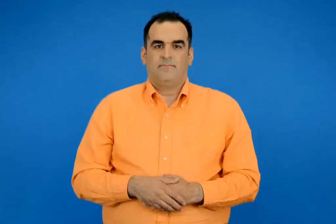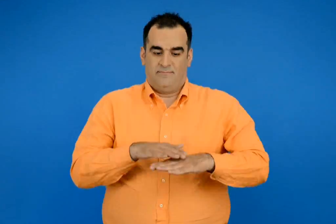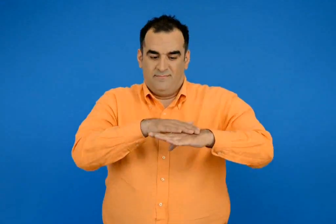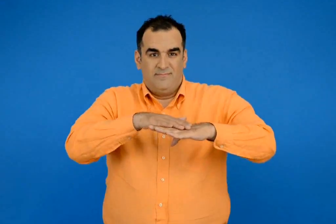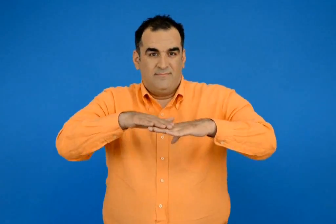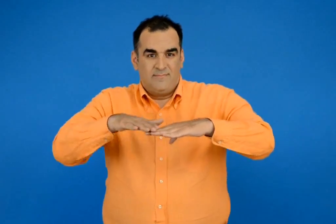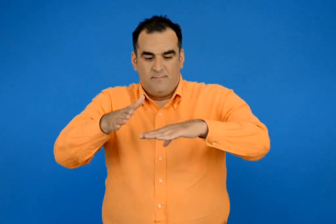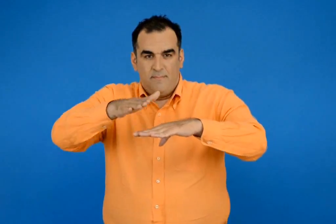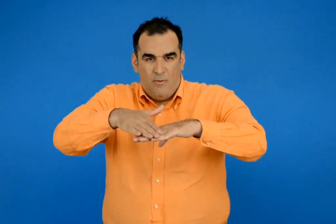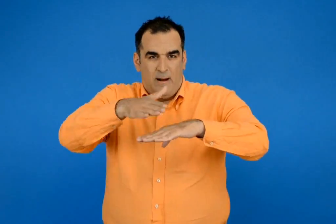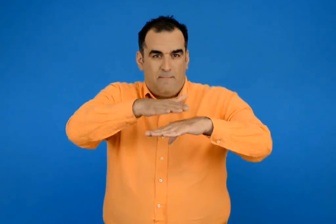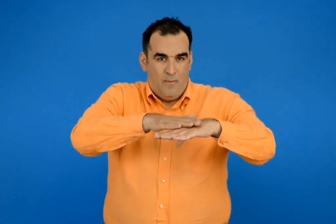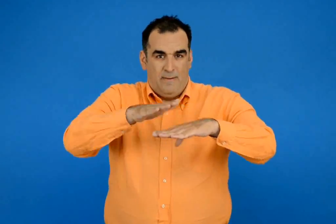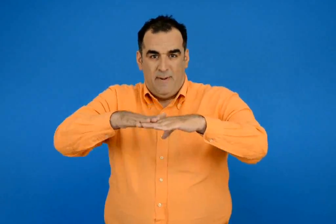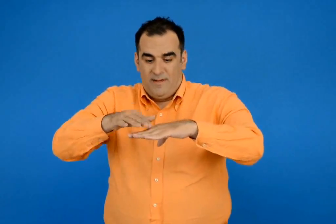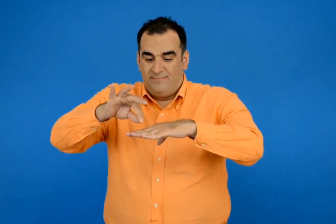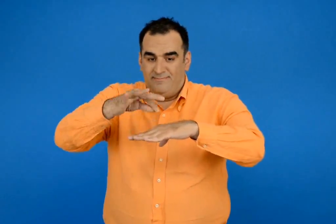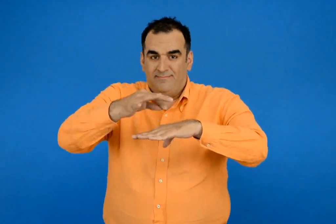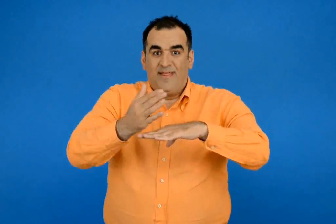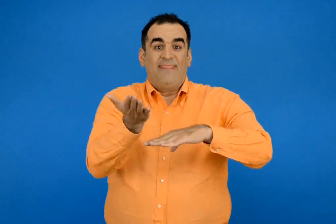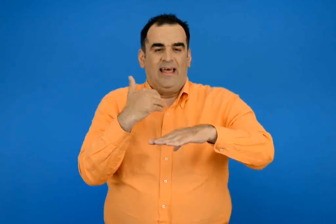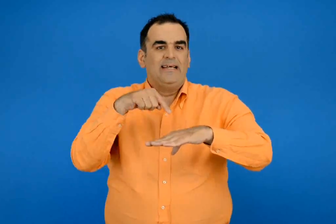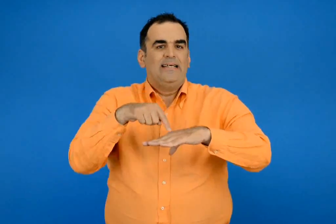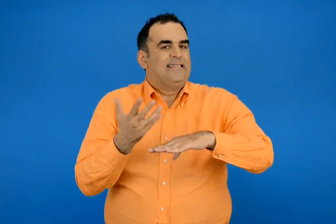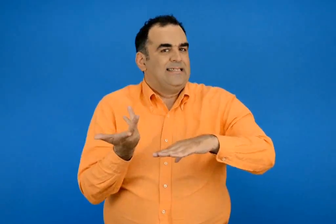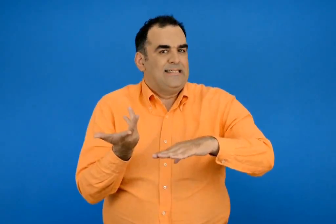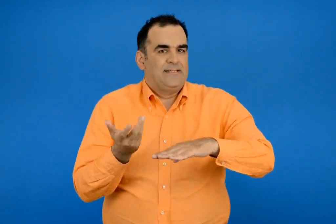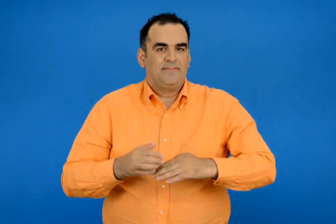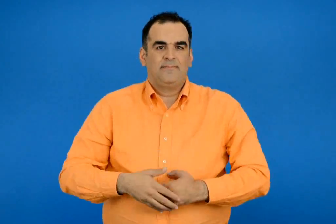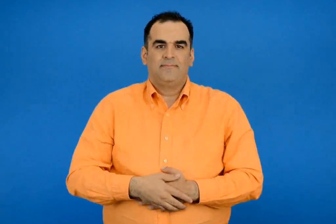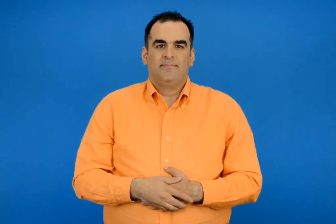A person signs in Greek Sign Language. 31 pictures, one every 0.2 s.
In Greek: μπάλωμα το μπάλωμα και βελονιά δεν έχει τι είναι ;
